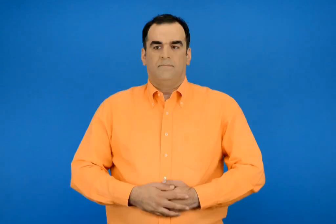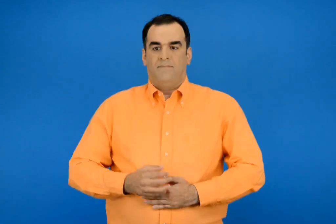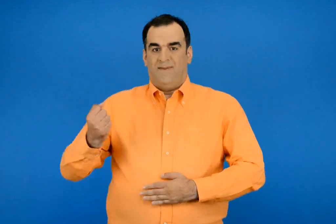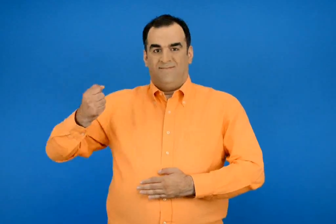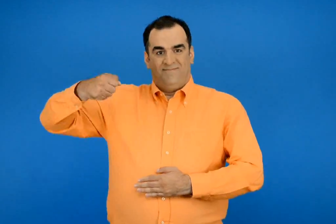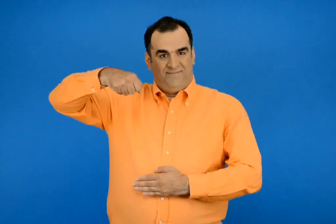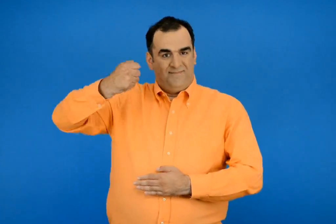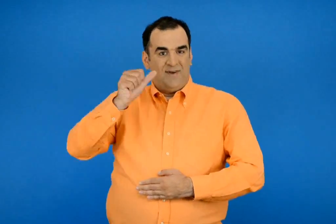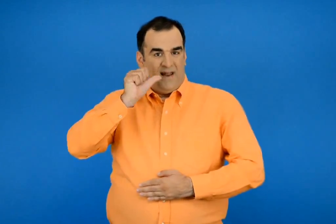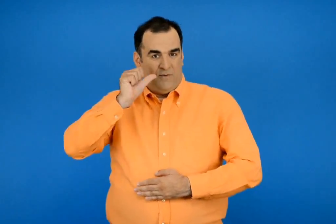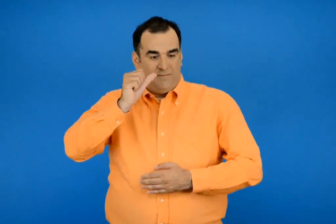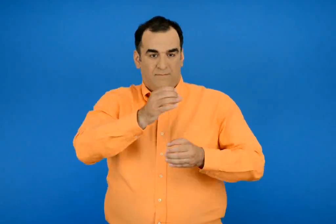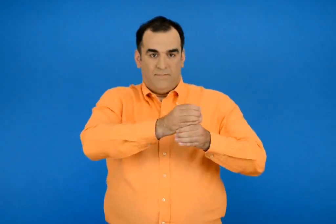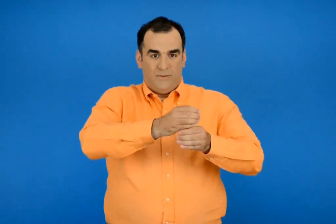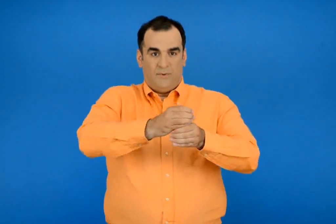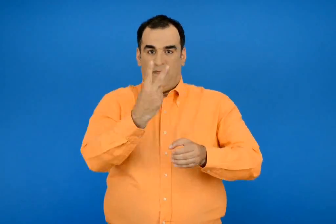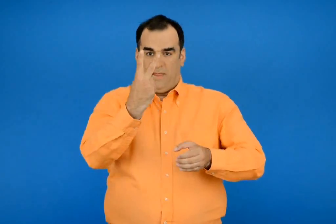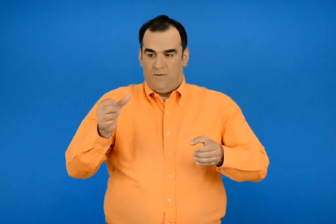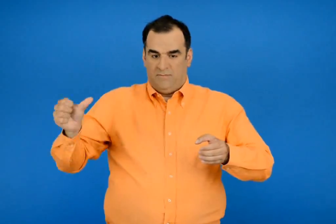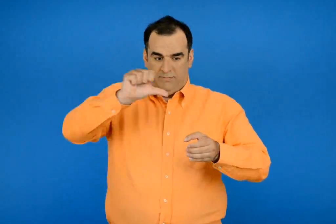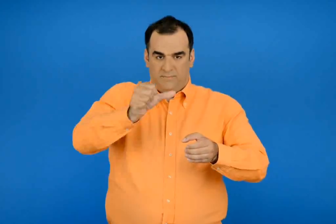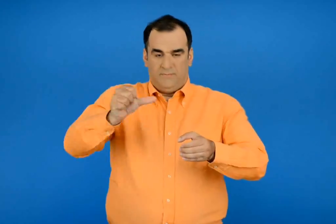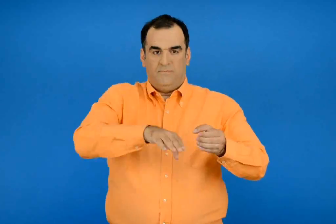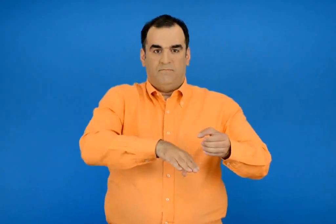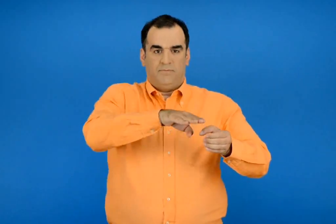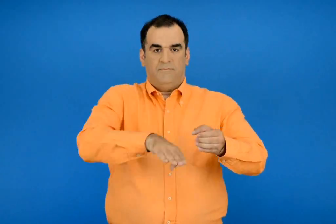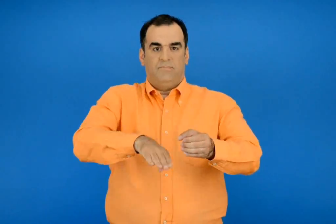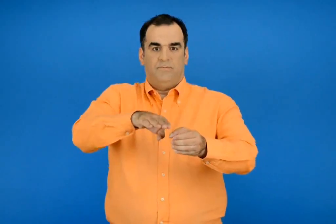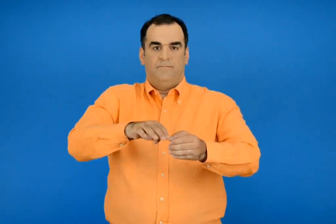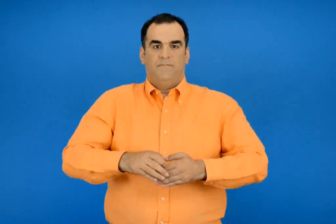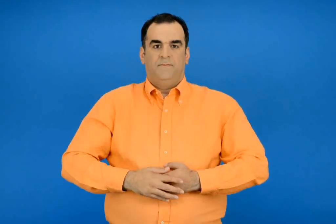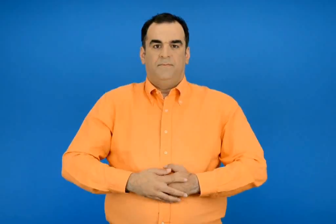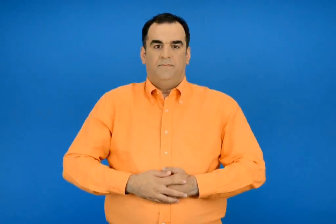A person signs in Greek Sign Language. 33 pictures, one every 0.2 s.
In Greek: μια κανατά γεμίζει δύο ποτήρια
